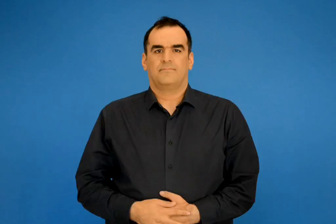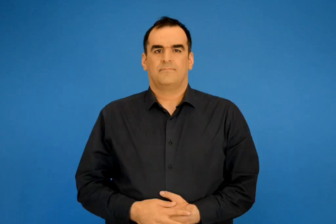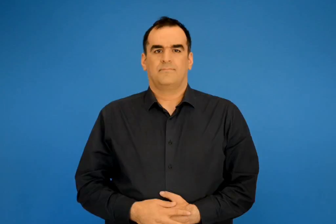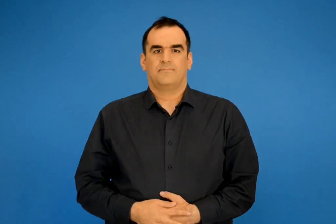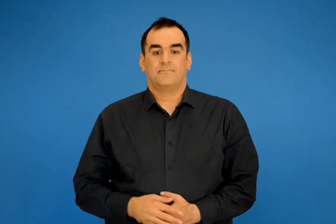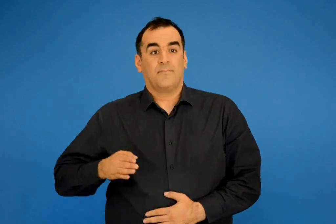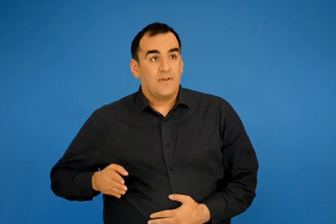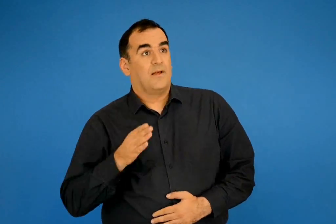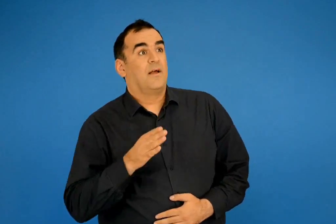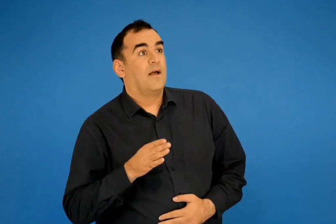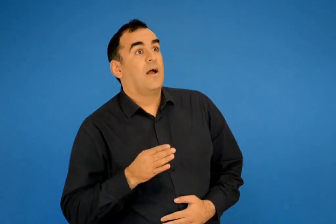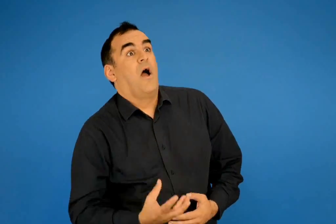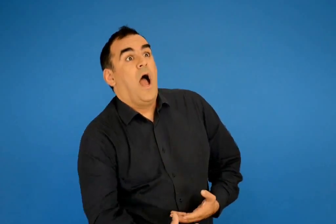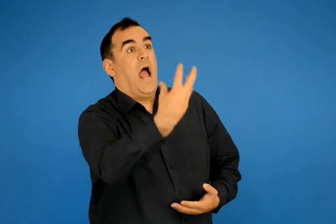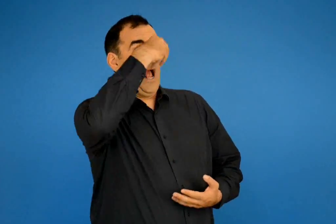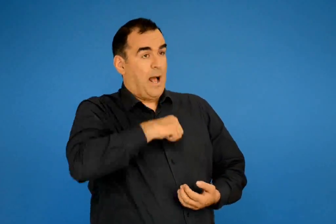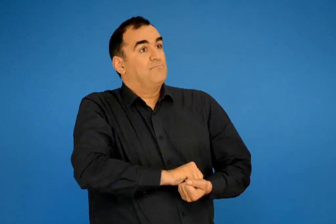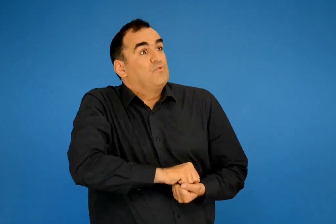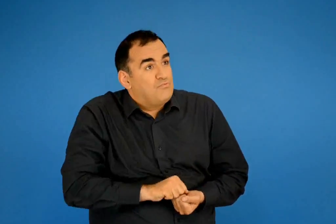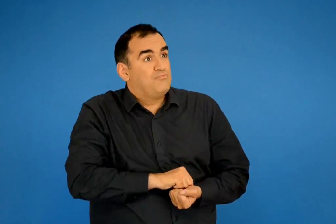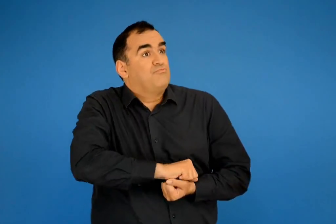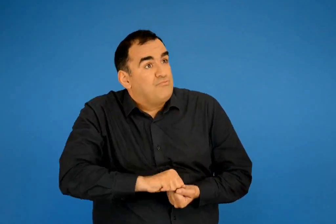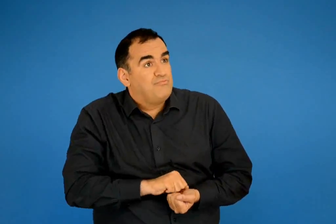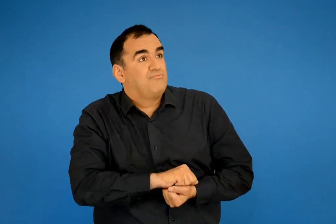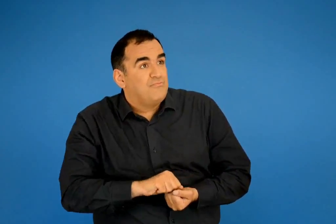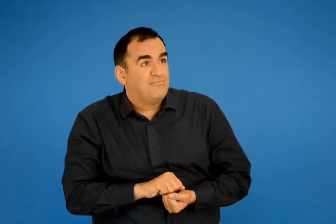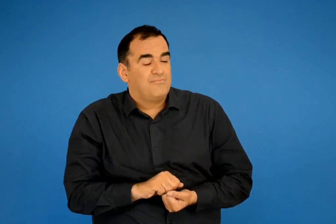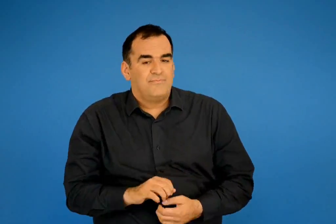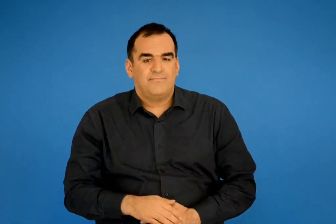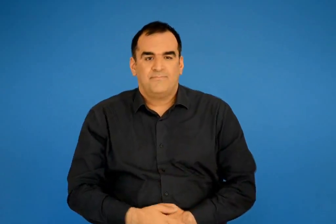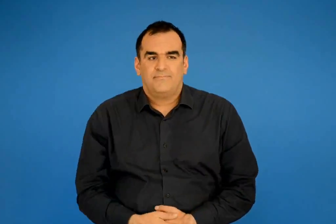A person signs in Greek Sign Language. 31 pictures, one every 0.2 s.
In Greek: καραγκιόζης όποιος χωνέψει
